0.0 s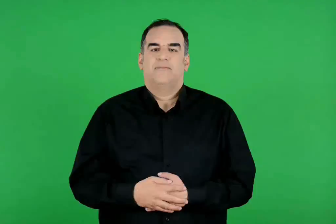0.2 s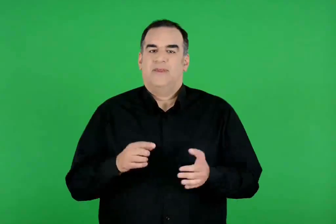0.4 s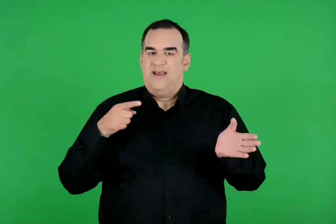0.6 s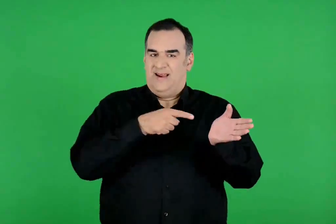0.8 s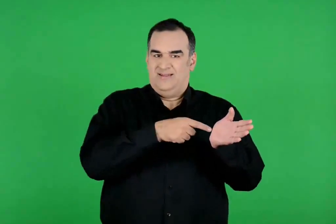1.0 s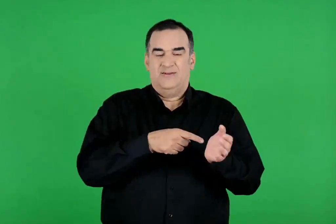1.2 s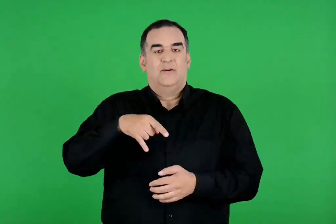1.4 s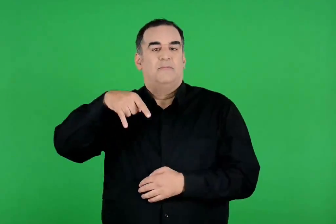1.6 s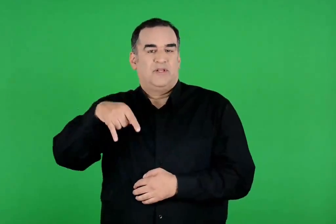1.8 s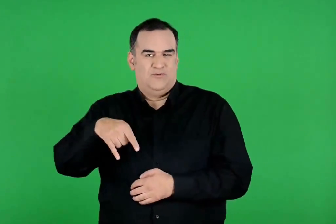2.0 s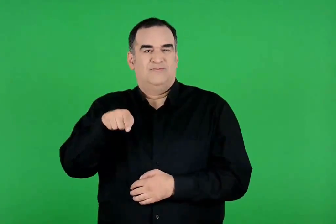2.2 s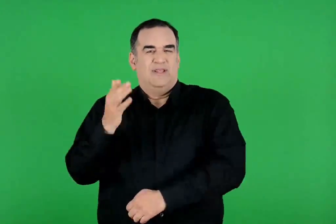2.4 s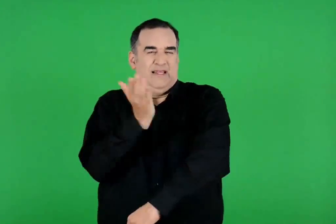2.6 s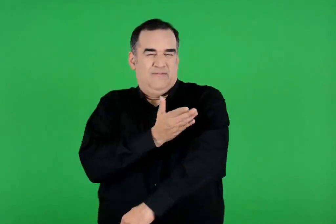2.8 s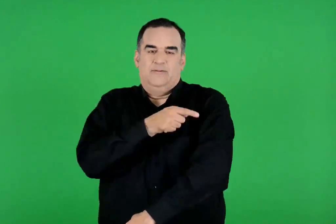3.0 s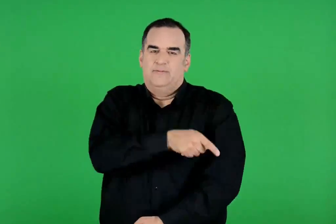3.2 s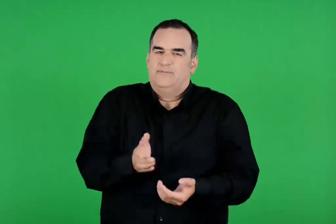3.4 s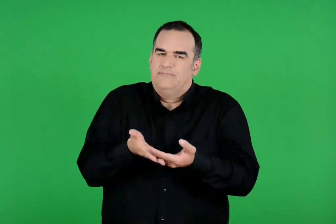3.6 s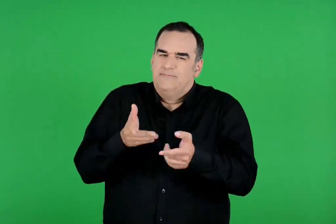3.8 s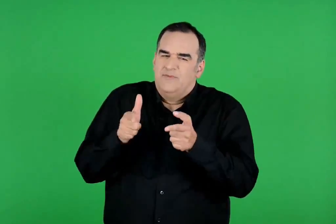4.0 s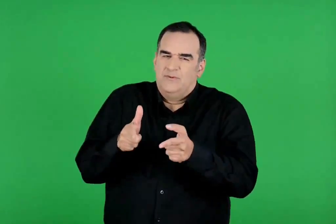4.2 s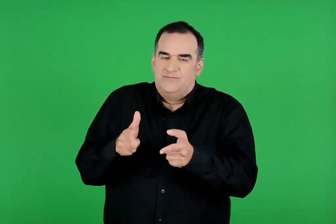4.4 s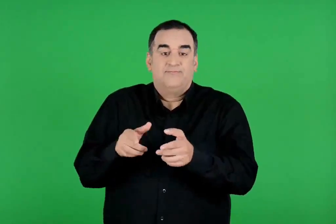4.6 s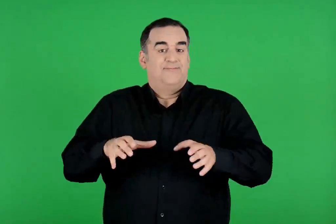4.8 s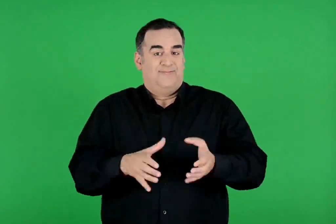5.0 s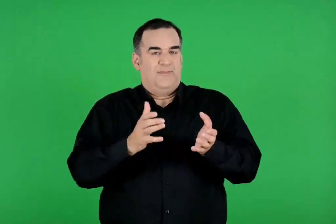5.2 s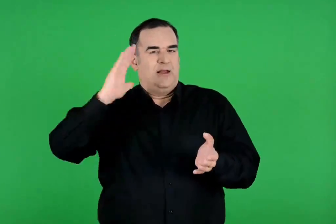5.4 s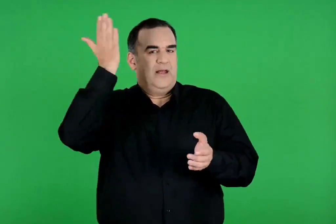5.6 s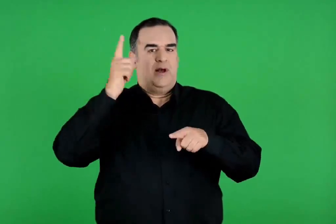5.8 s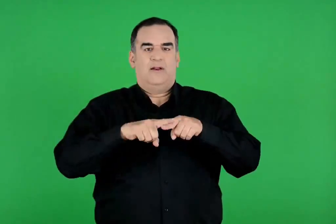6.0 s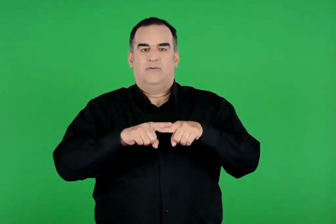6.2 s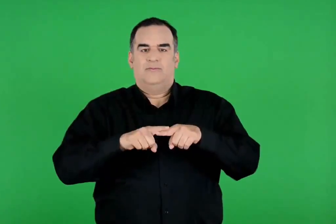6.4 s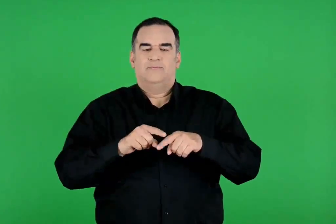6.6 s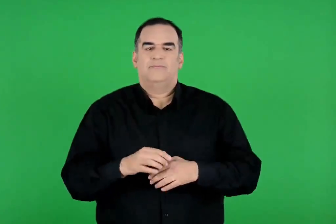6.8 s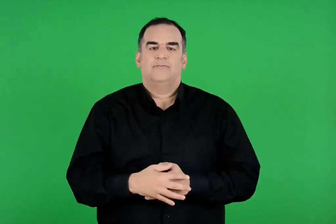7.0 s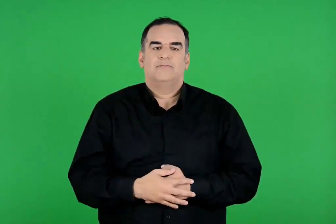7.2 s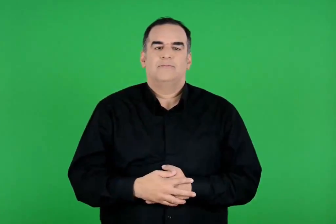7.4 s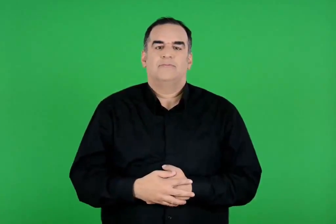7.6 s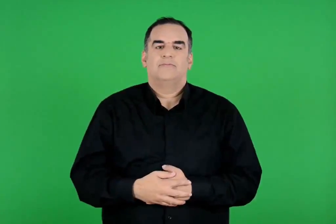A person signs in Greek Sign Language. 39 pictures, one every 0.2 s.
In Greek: ο αχιλλέας περιποιείται τον τραυματισμένο πάτροκλο. από αρχαίο ελληνικό αγγείο
